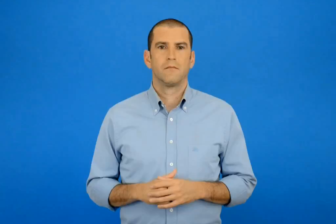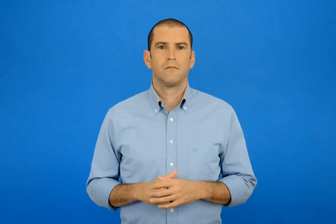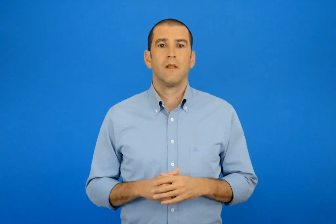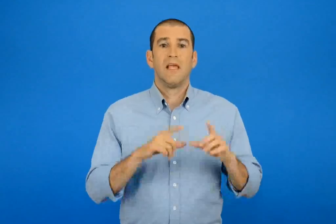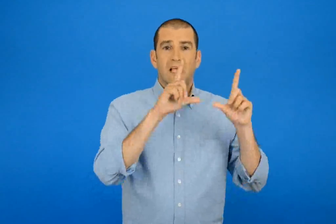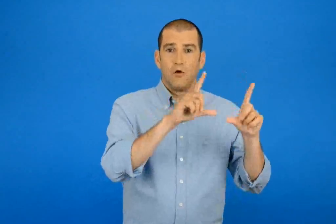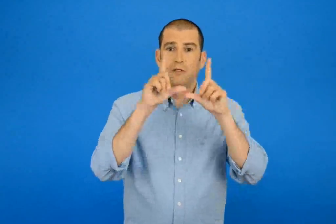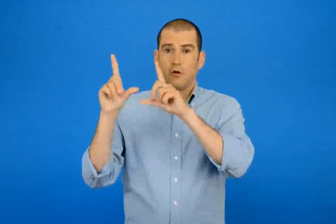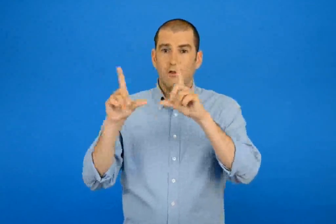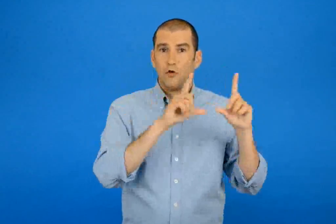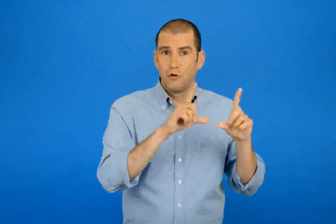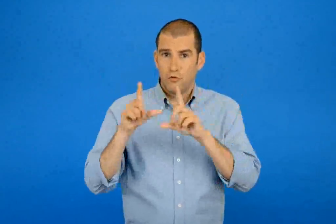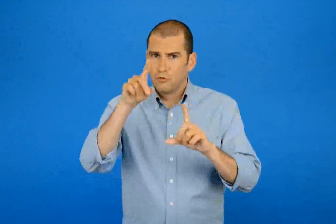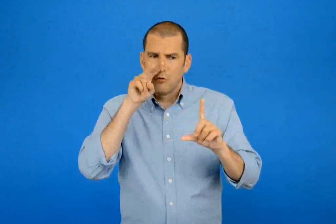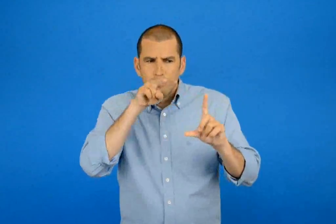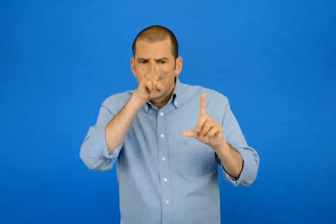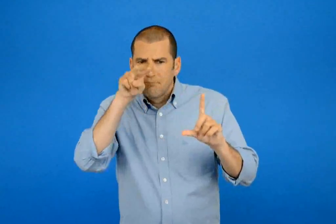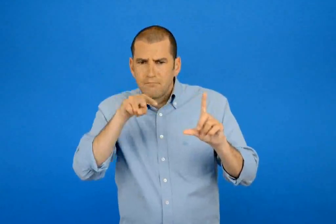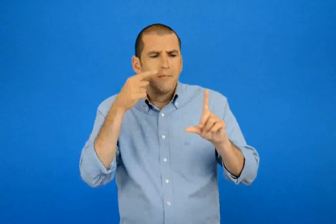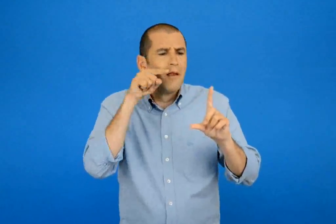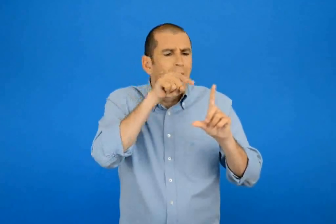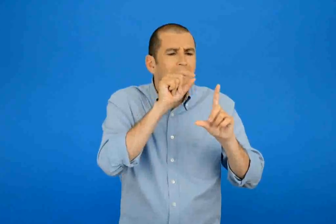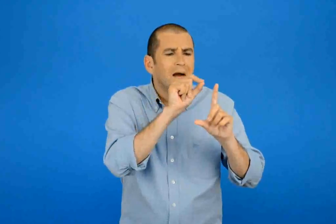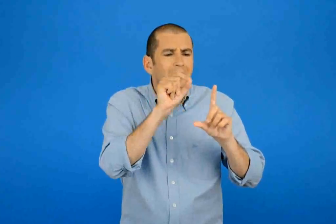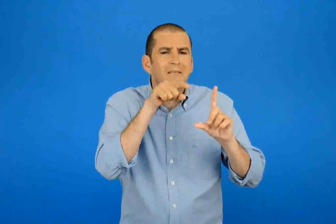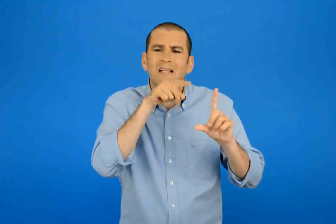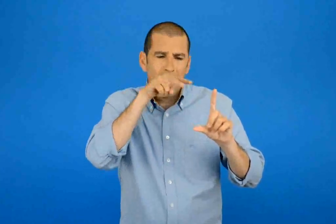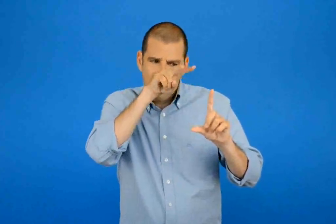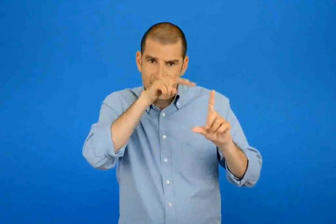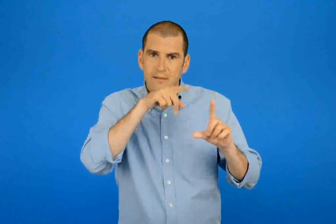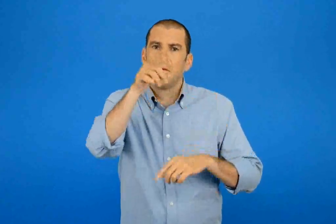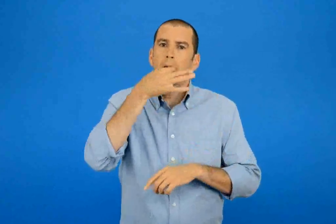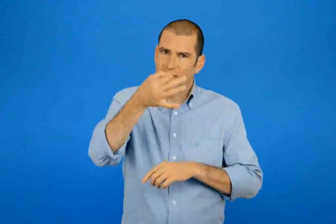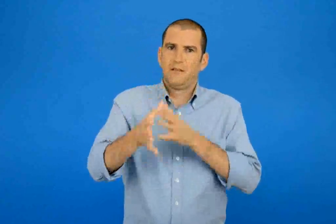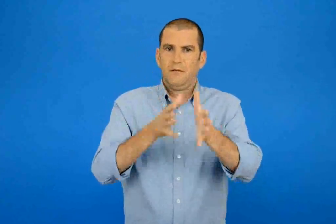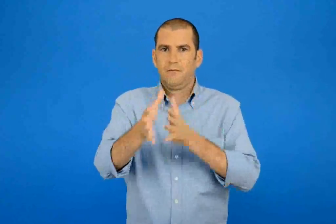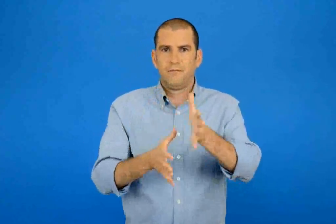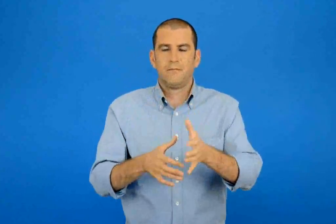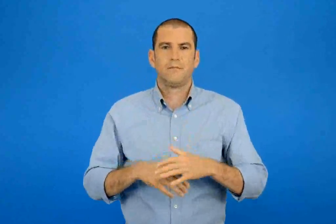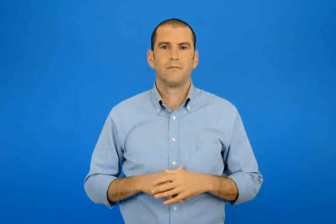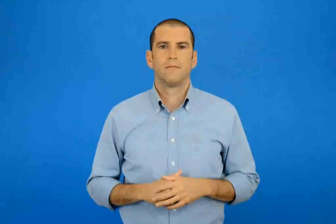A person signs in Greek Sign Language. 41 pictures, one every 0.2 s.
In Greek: παρατήρησε τις εικόνες διάβασε τι γράφουν και πες
